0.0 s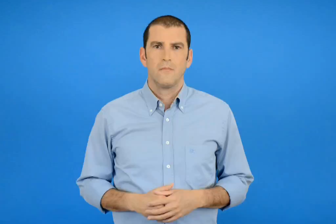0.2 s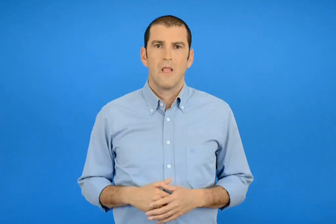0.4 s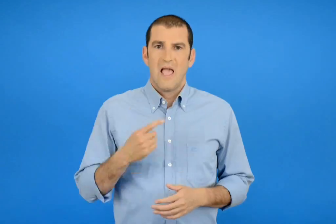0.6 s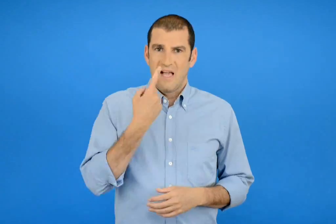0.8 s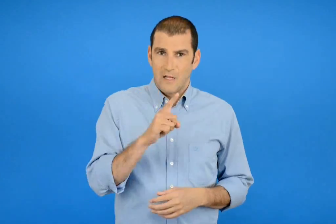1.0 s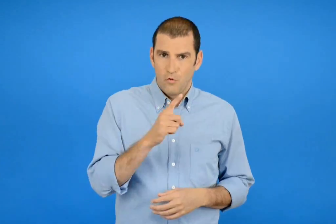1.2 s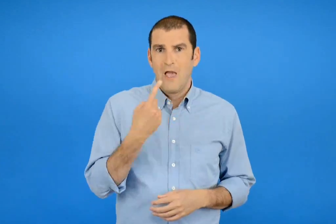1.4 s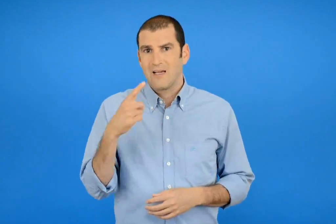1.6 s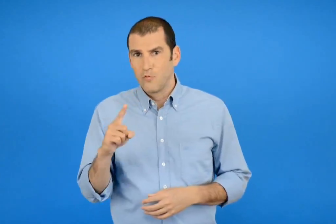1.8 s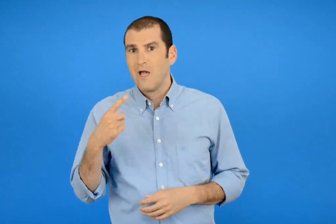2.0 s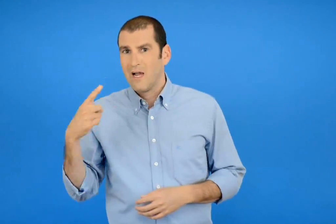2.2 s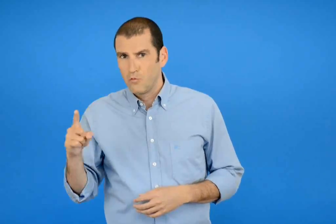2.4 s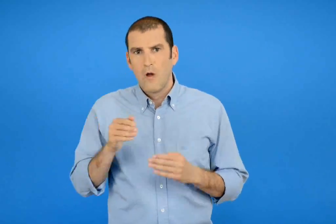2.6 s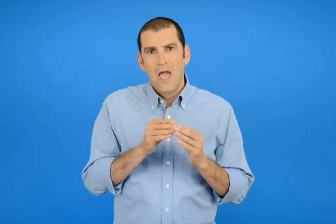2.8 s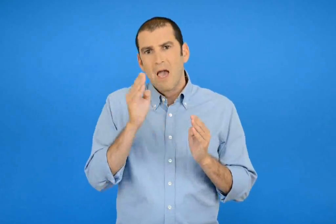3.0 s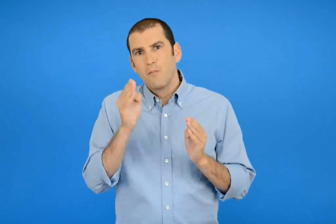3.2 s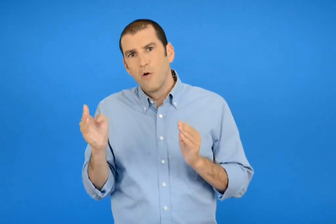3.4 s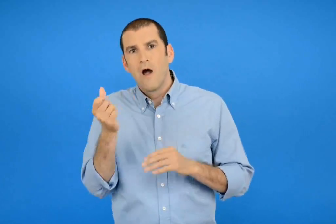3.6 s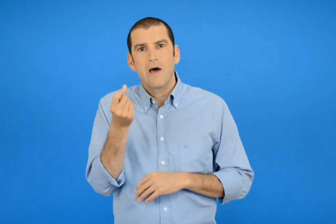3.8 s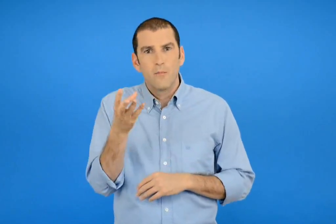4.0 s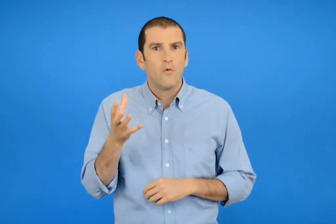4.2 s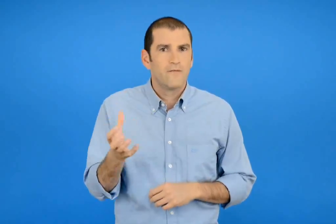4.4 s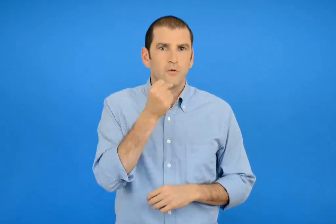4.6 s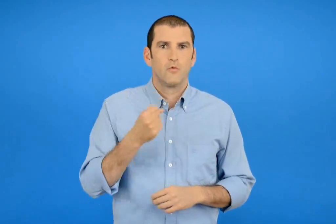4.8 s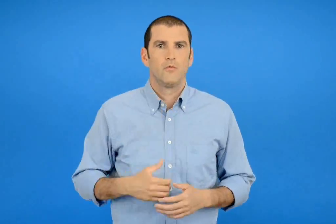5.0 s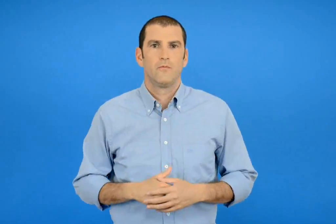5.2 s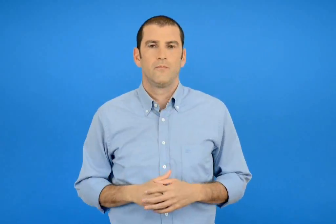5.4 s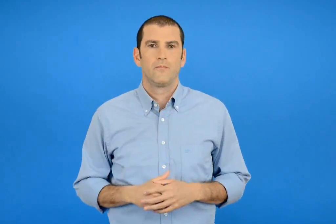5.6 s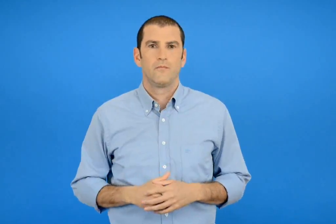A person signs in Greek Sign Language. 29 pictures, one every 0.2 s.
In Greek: βρίσκω τον επόμενο αριθμό ανεβαίνοντας ανα εκατό
